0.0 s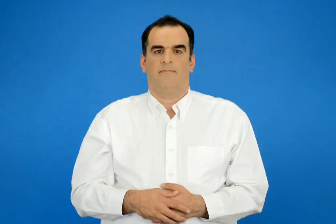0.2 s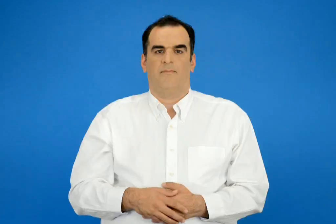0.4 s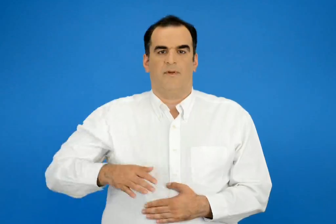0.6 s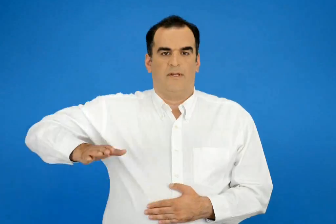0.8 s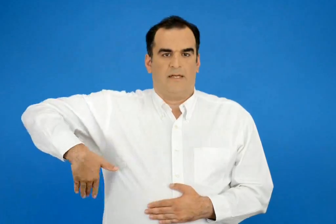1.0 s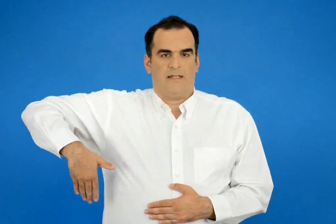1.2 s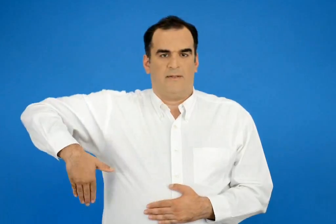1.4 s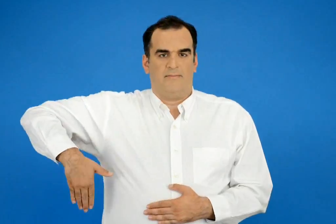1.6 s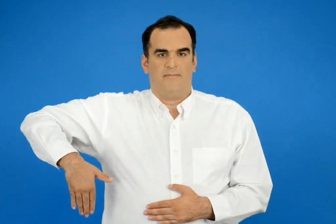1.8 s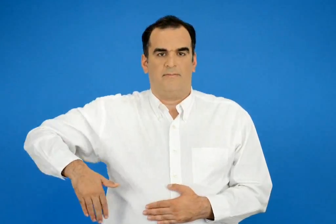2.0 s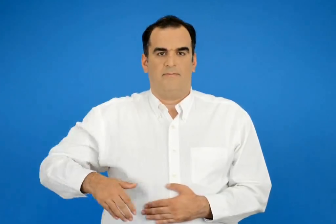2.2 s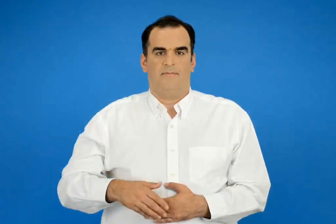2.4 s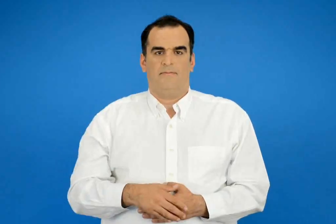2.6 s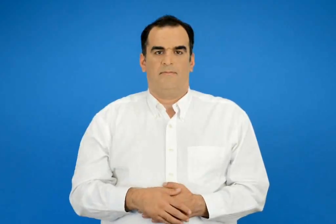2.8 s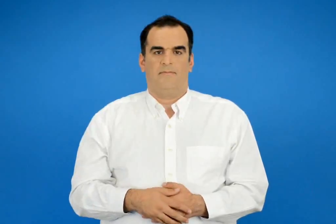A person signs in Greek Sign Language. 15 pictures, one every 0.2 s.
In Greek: κρήτη
